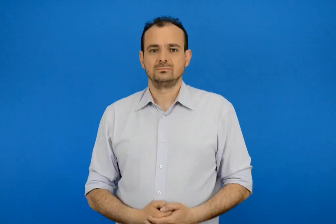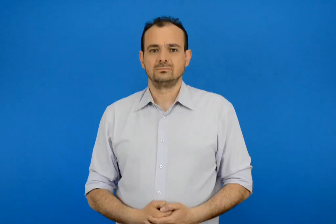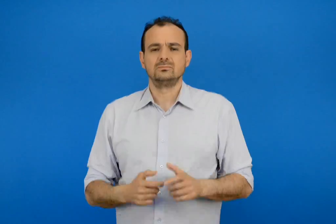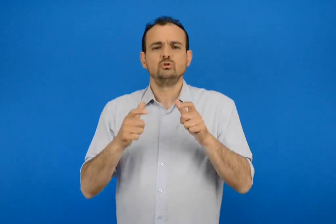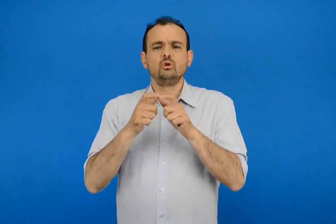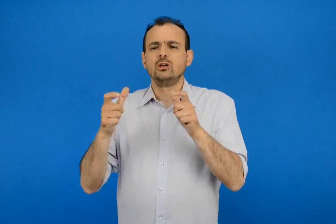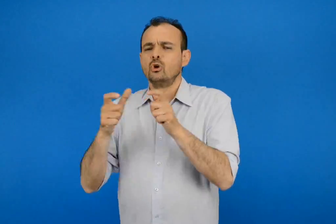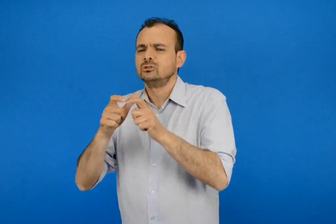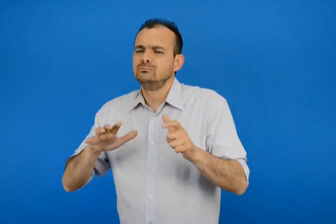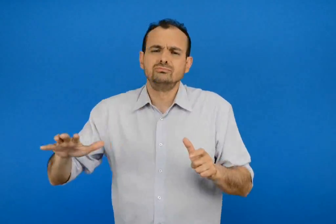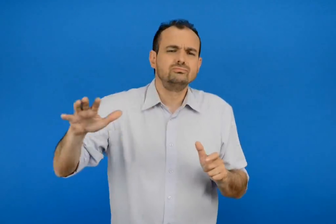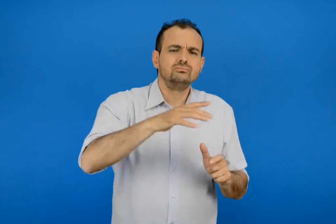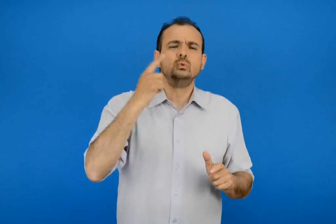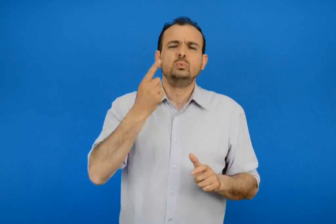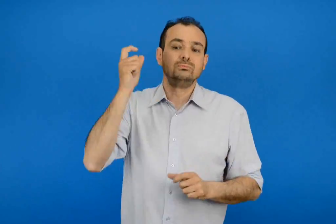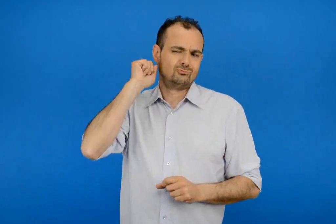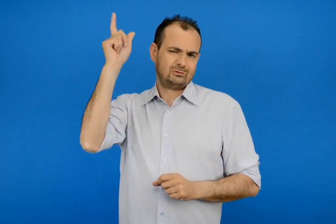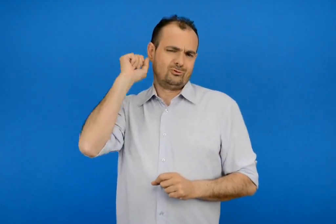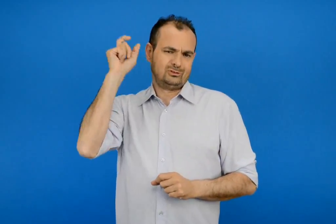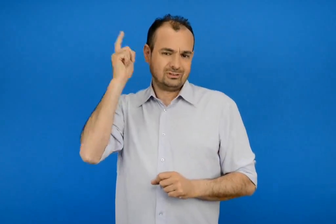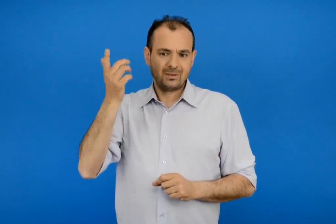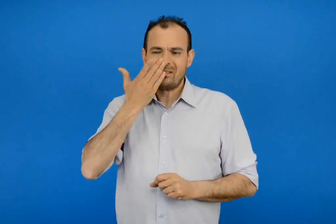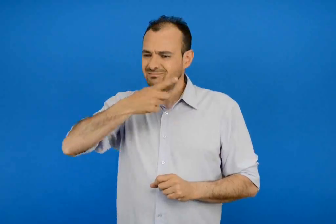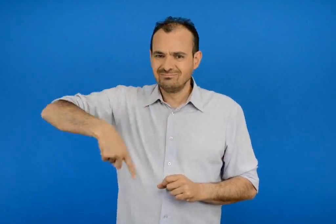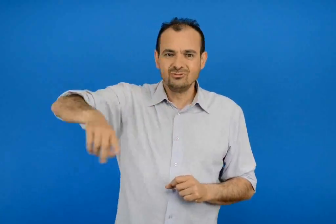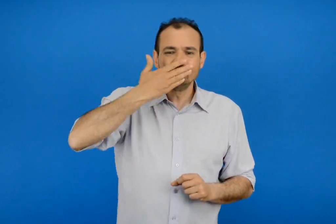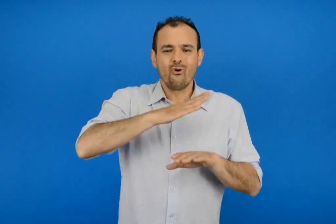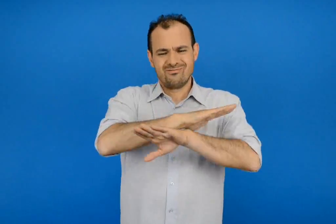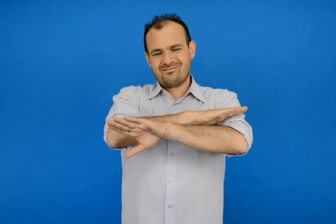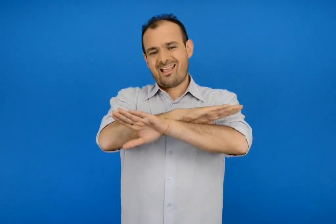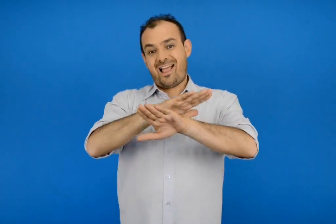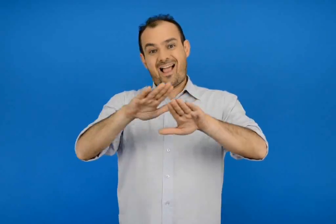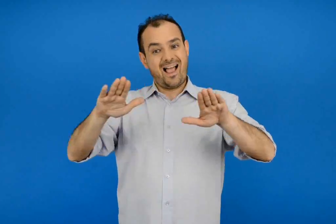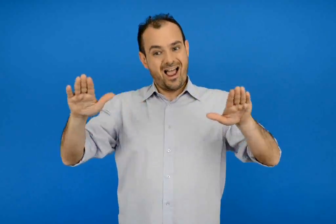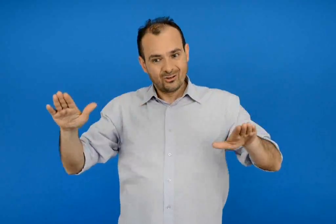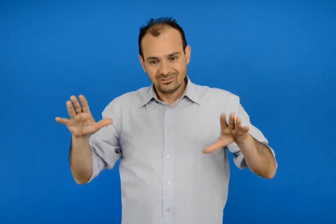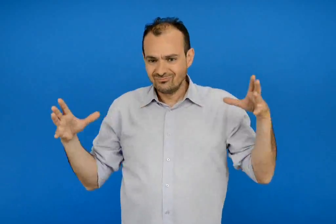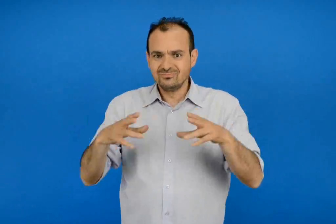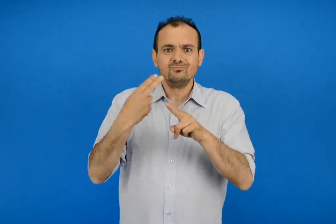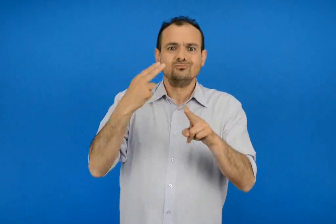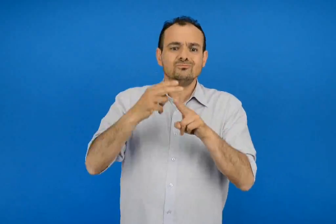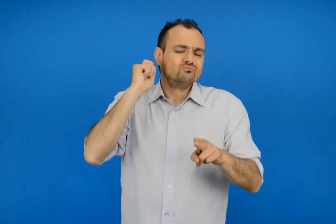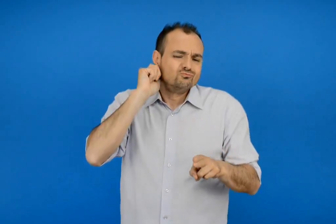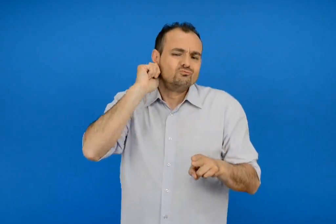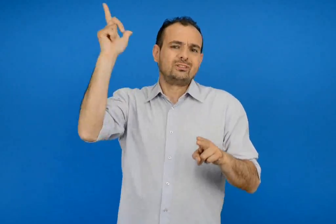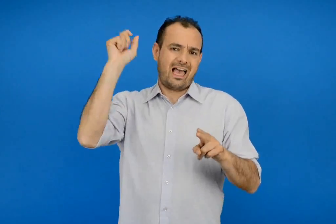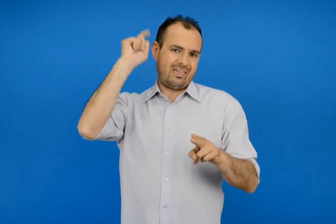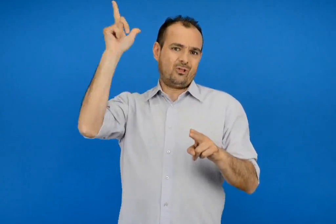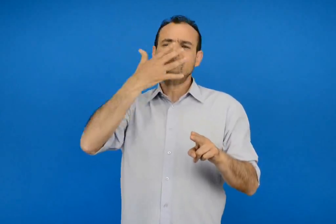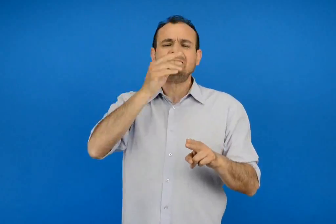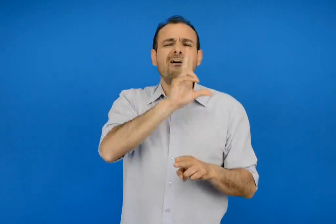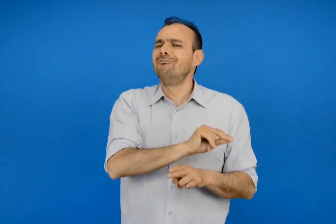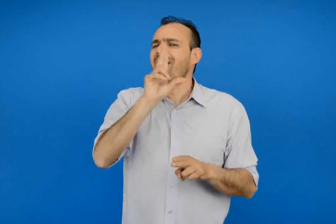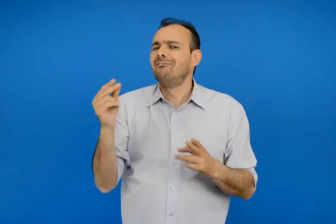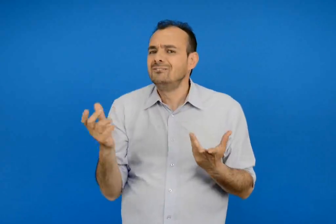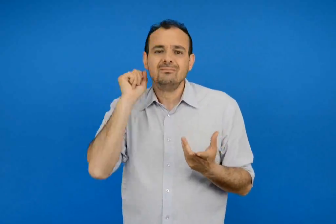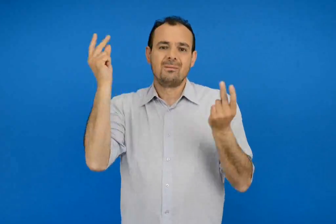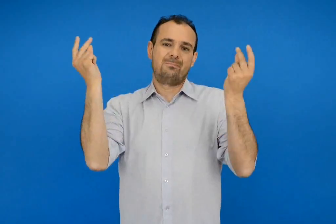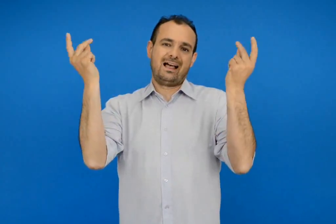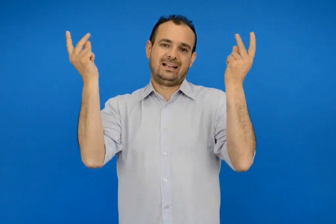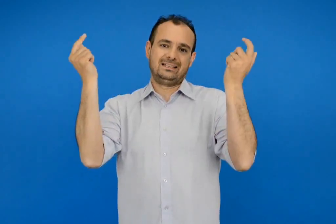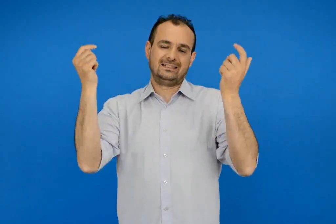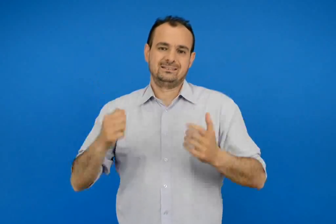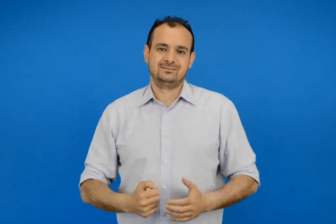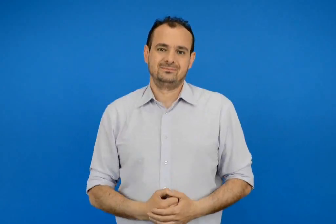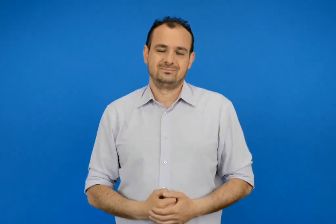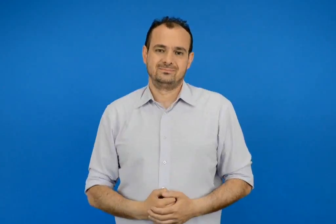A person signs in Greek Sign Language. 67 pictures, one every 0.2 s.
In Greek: γιορτές γίνονται και στα σχολεία οι μαθητές στο τέλος της σχολικής χρονιάς ετοιμάζουν μια μεγάλη εκδήλωση που μοιάζει με πανήγυρι
